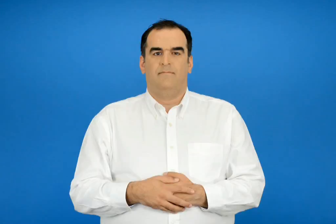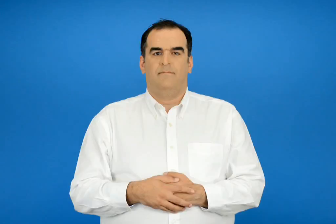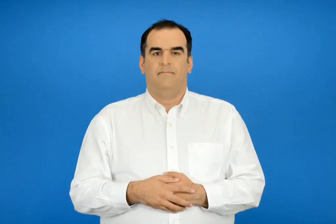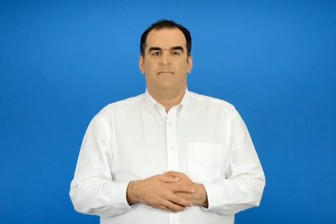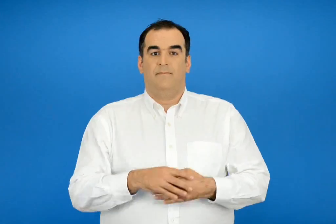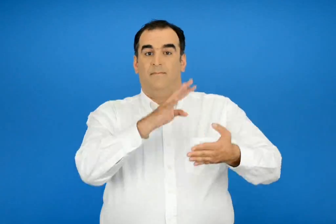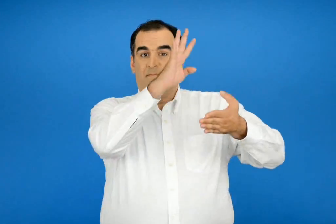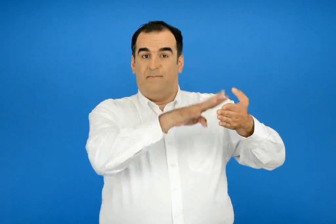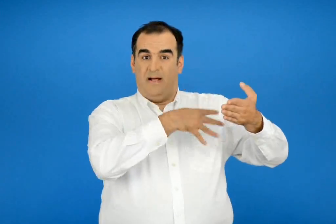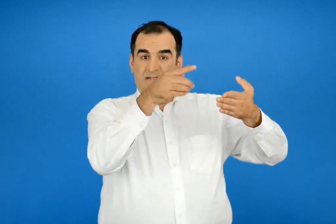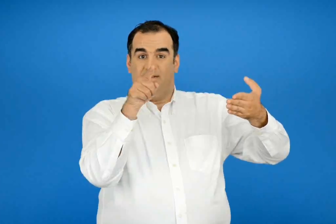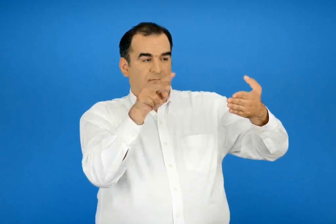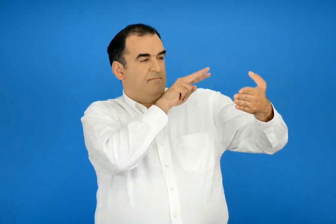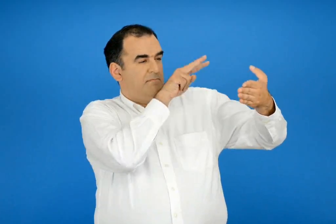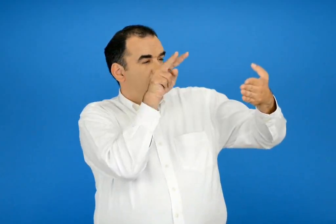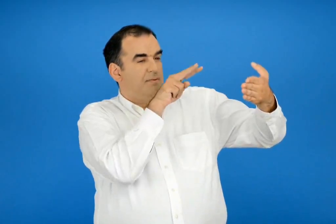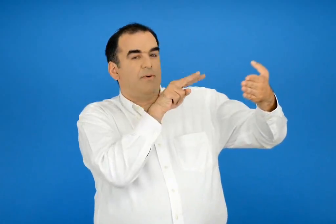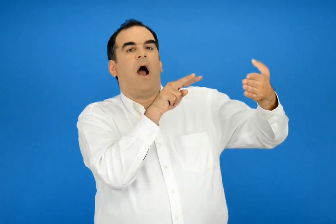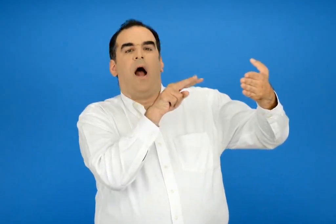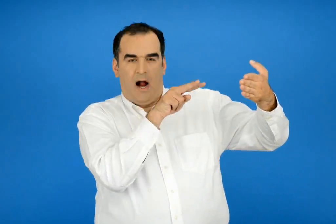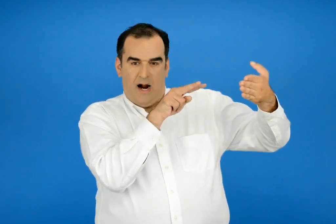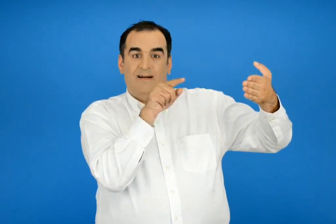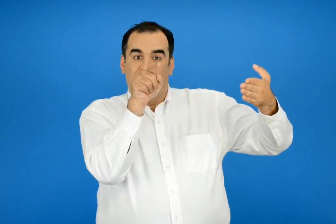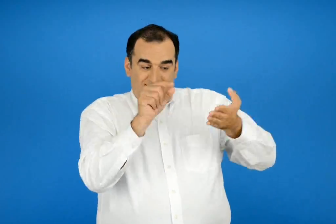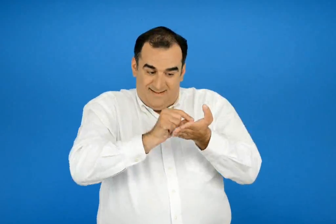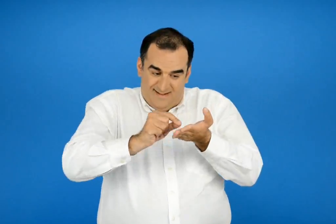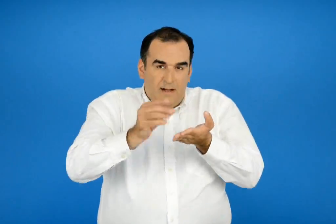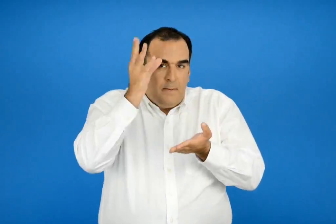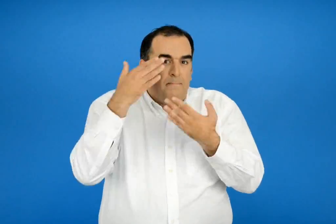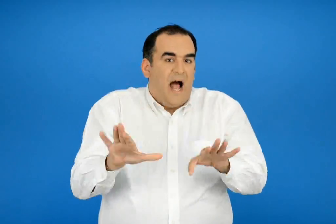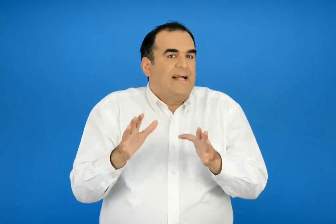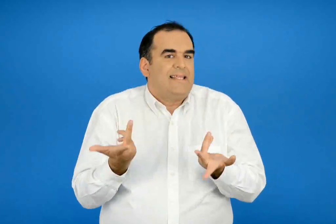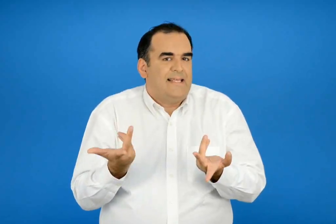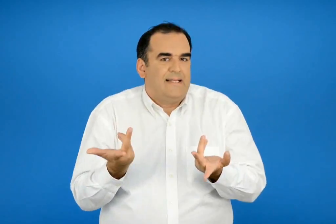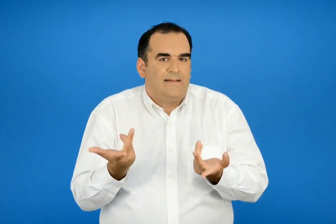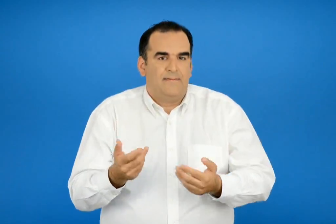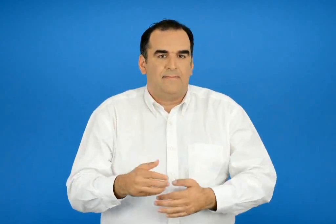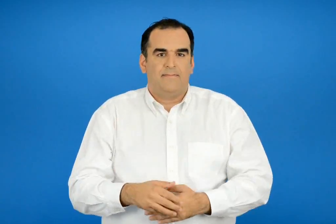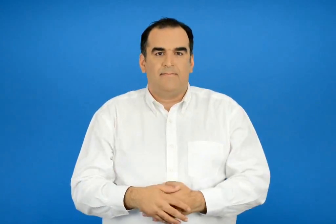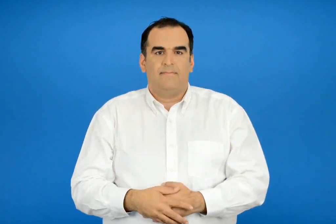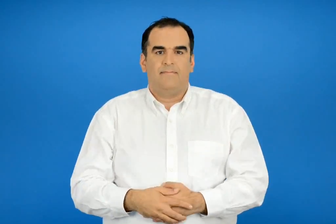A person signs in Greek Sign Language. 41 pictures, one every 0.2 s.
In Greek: διάβασε αυτά που γραφεί ο πίνακας και σημείωσε τι έμαθες
